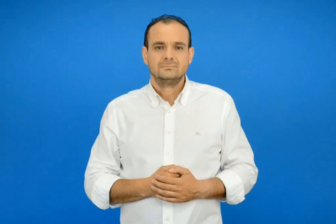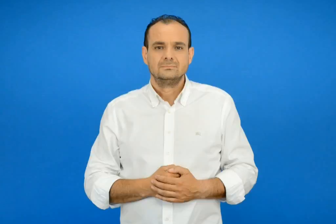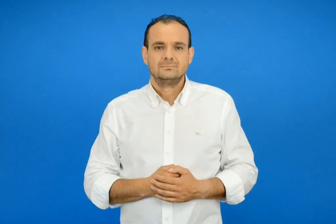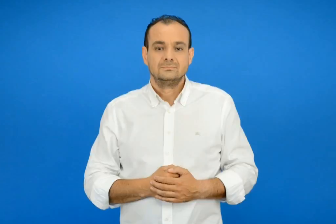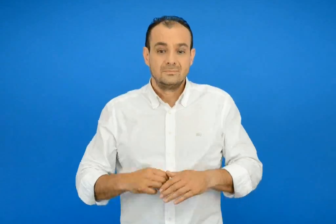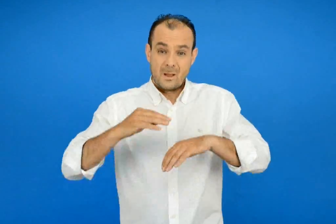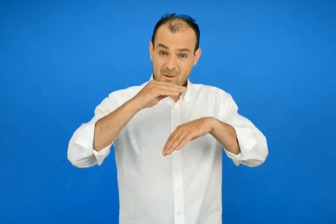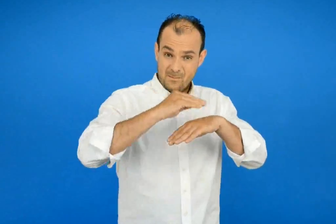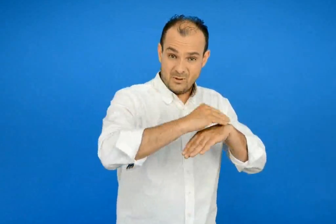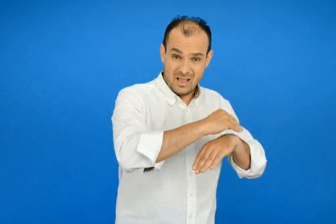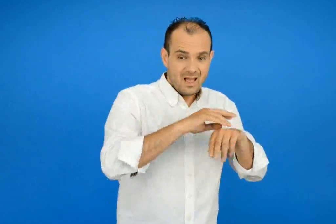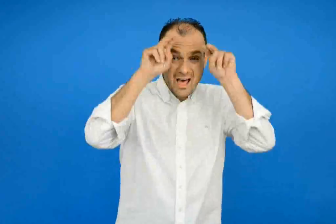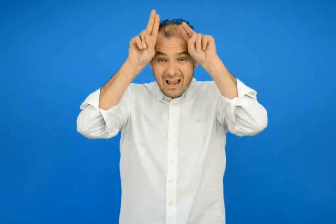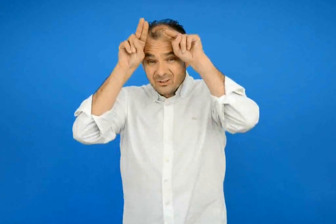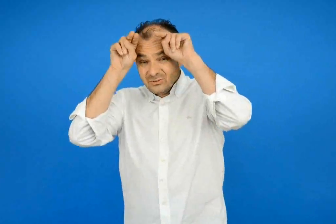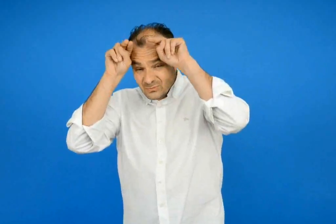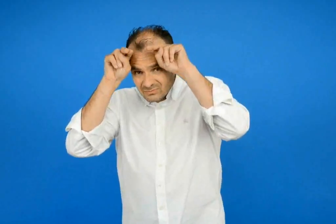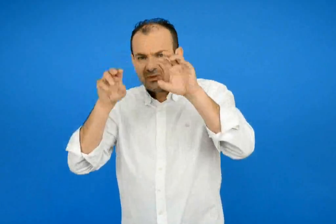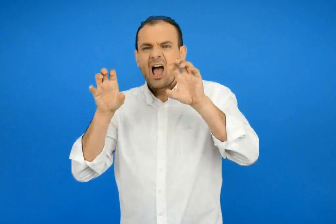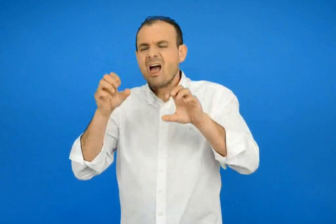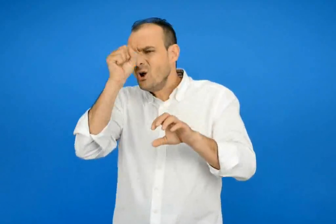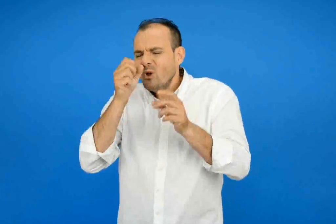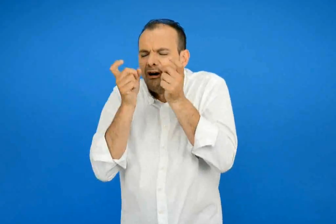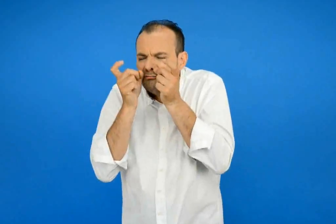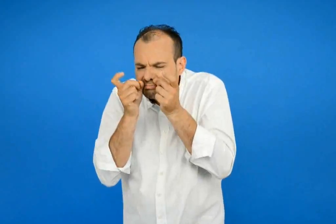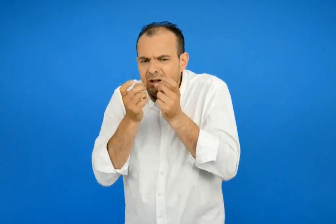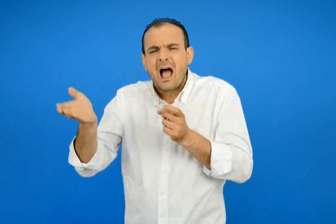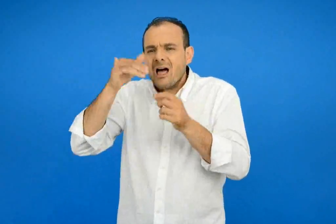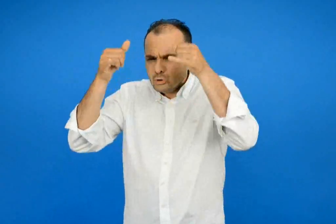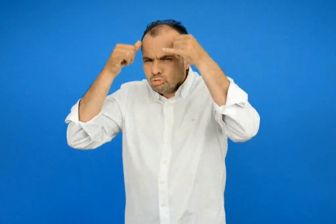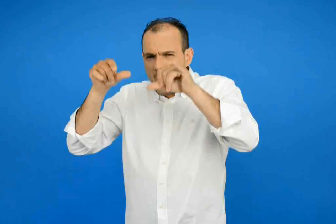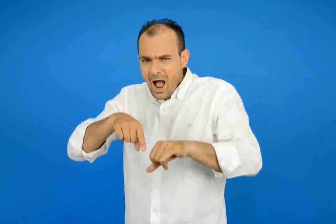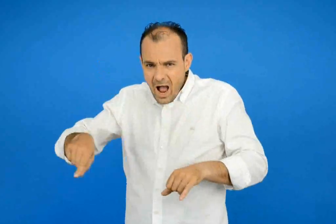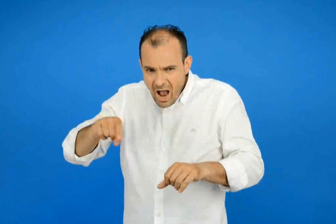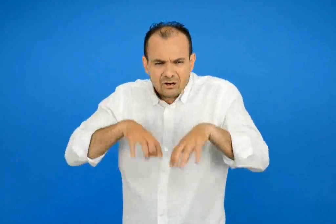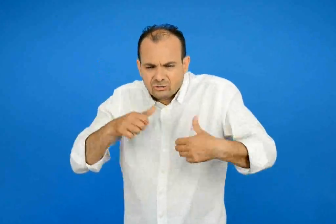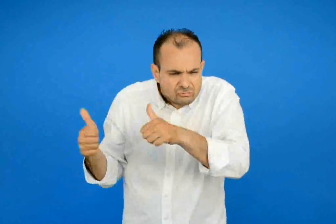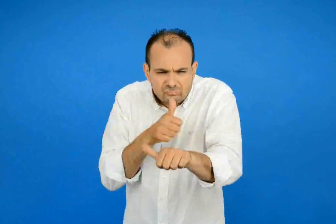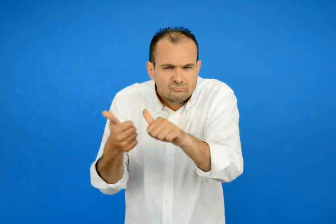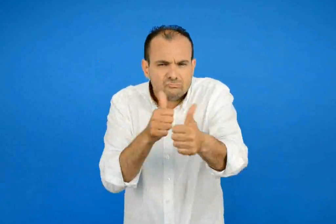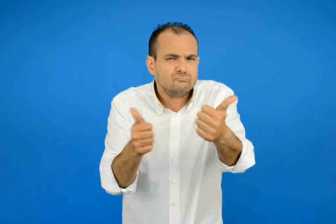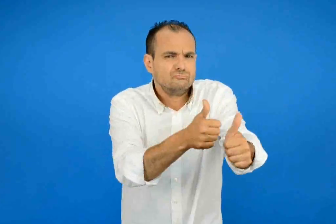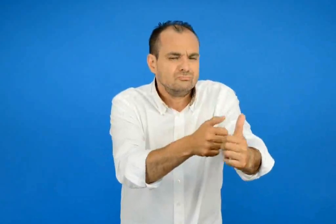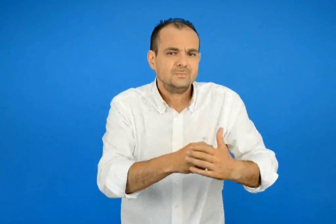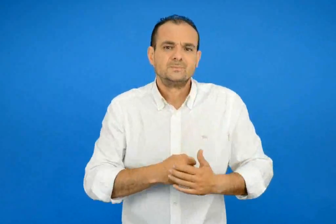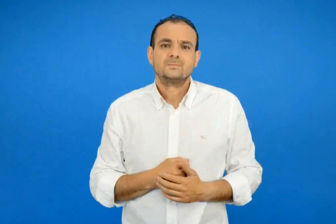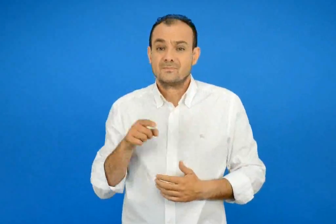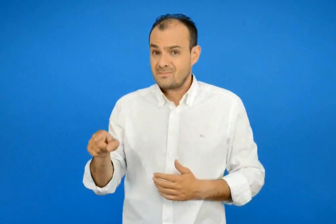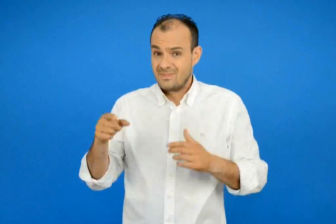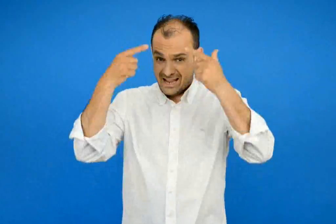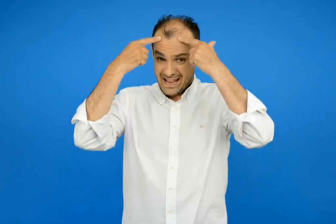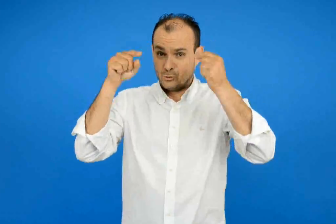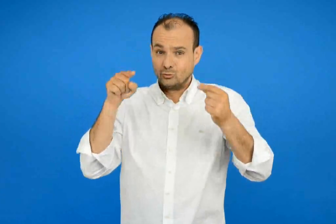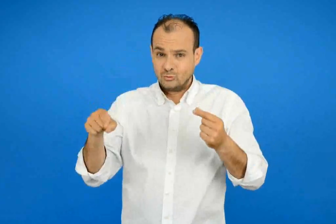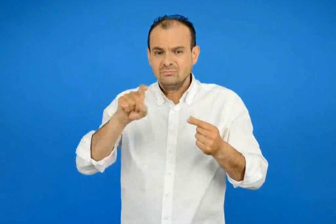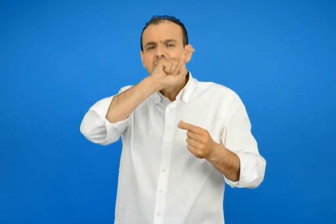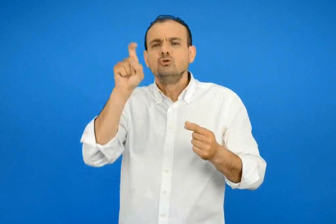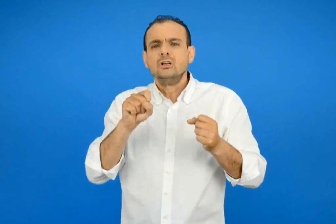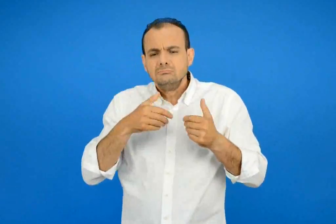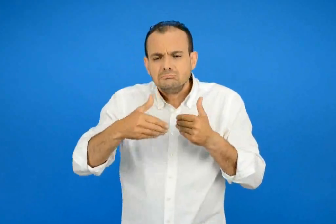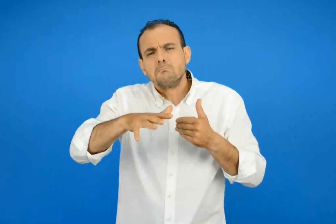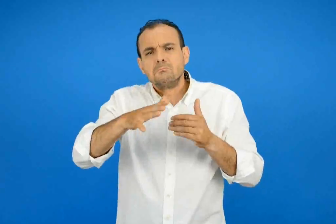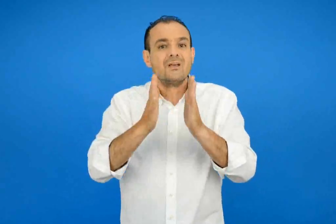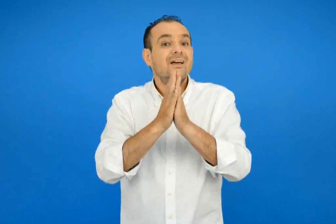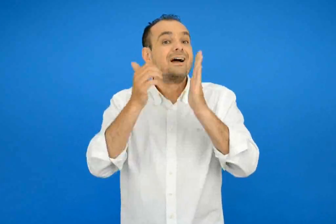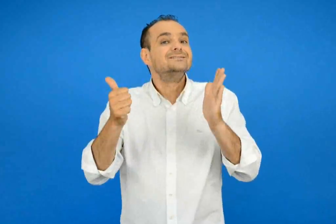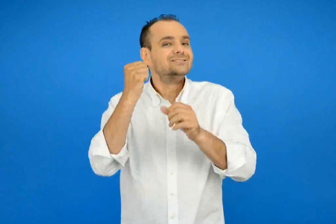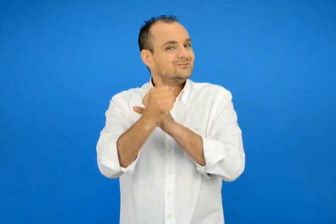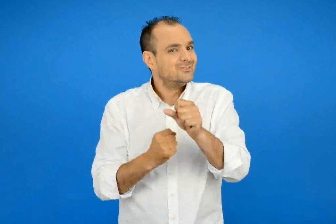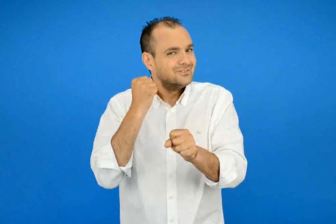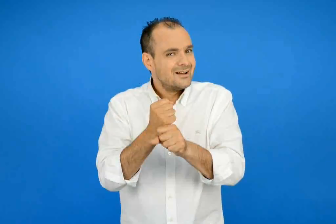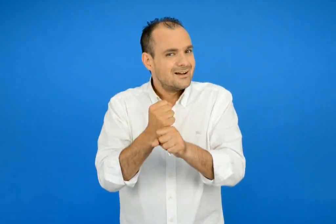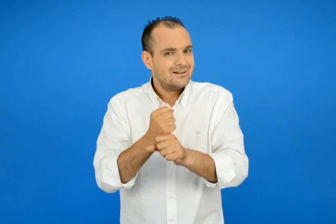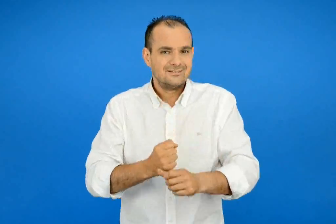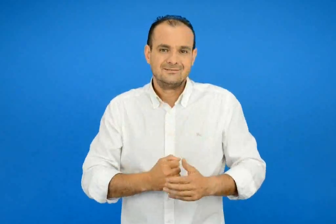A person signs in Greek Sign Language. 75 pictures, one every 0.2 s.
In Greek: κυνηγά ποντίκια λαγούς αγριογούρουνα και άλλα ζώα ζει περίπου 16 χρονιά
